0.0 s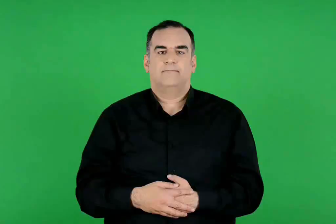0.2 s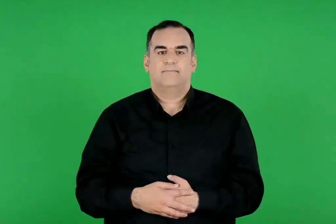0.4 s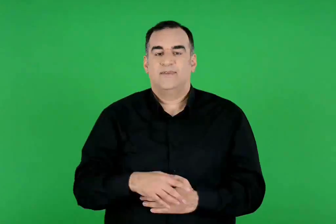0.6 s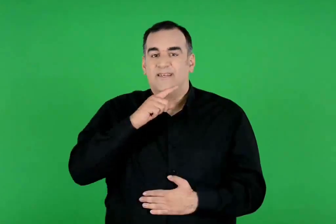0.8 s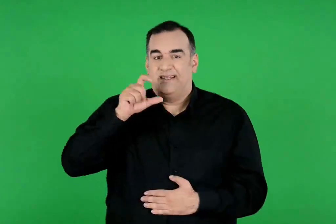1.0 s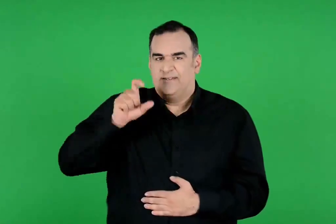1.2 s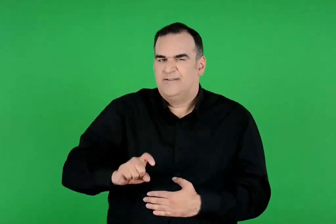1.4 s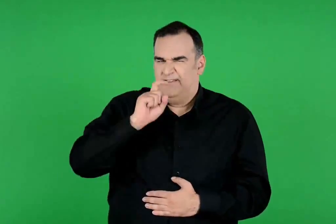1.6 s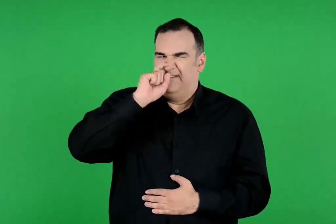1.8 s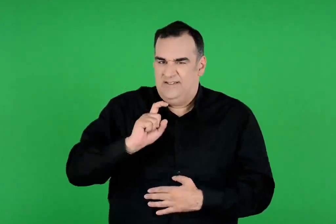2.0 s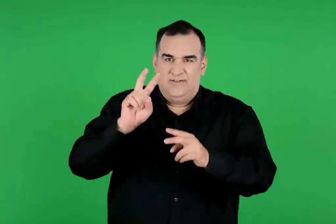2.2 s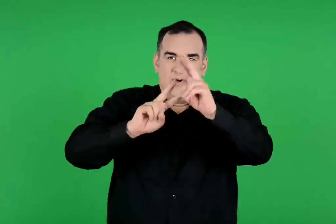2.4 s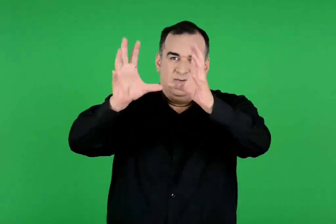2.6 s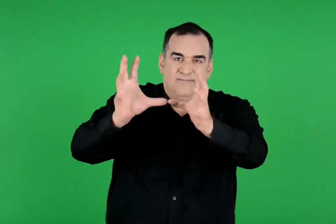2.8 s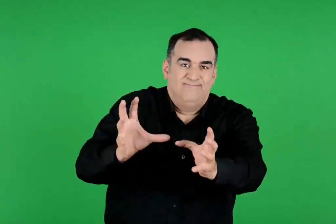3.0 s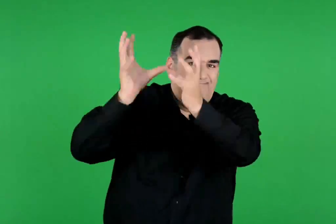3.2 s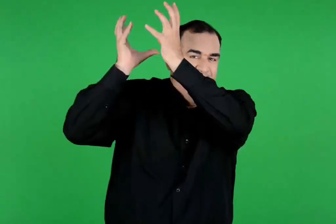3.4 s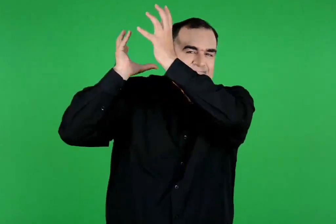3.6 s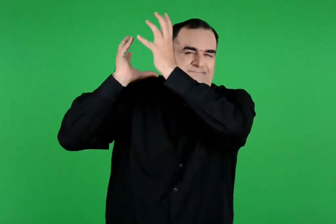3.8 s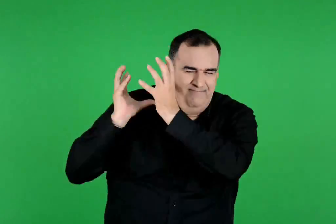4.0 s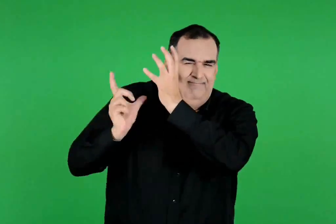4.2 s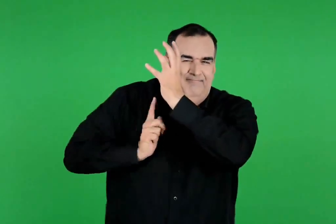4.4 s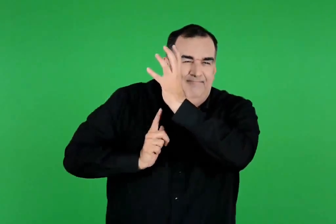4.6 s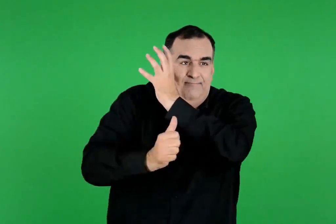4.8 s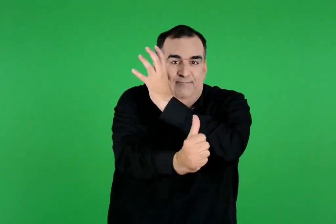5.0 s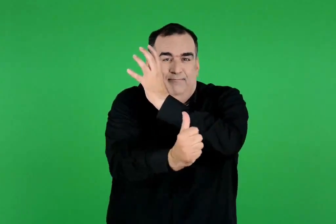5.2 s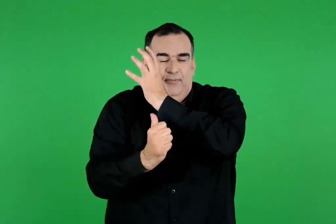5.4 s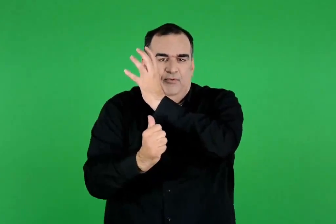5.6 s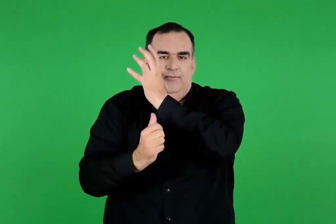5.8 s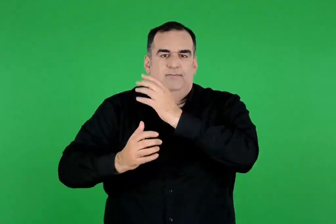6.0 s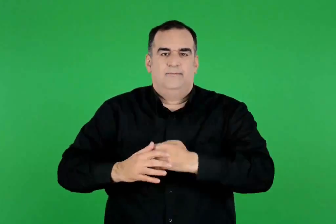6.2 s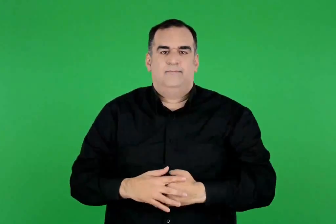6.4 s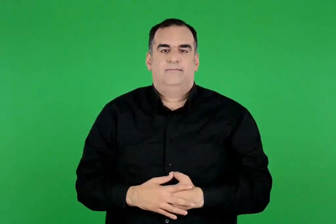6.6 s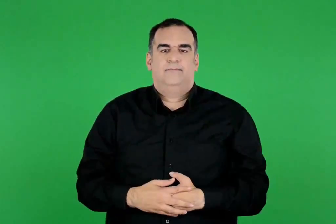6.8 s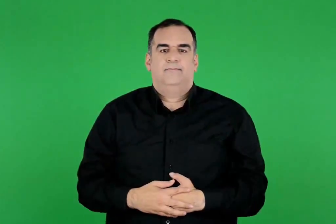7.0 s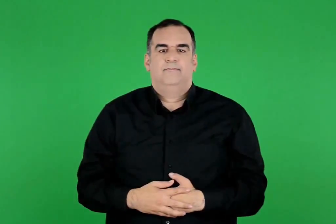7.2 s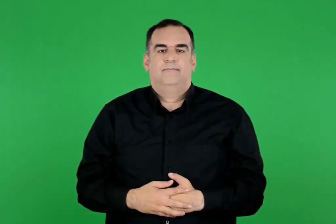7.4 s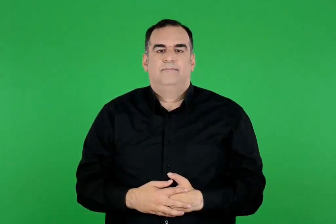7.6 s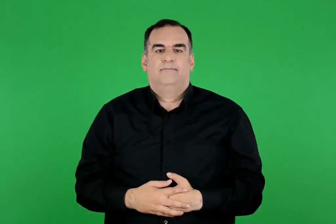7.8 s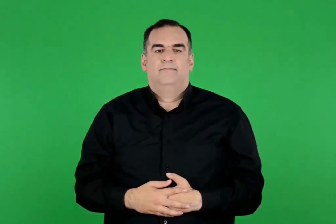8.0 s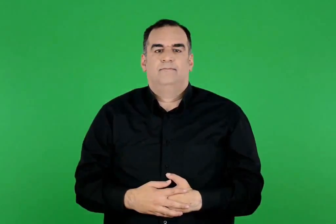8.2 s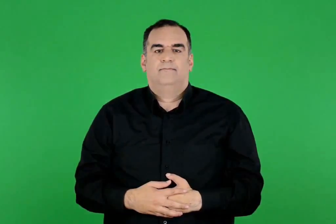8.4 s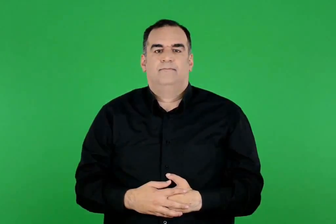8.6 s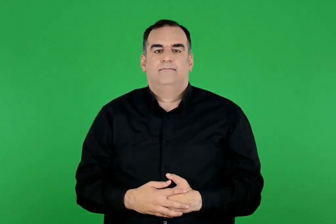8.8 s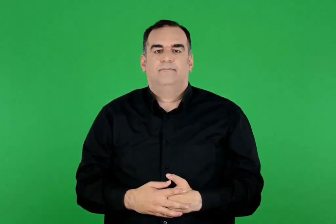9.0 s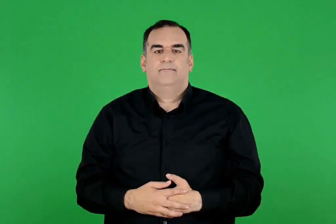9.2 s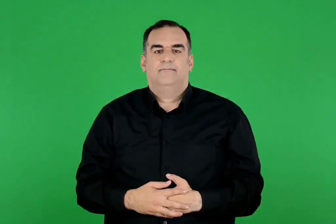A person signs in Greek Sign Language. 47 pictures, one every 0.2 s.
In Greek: ο ηρακλής όμως αναγκάστηκε να κρατήσει ο ίδιος τον ουρανό στη ράχη του , ώσπου να γυρίσει
